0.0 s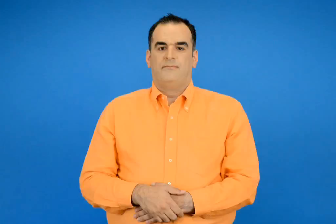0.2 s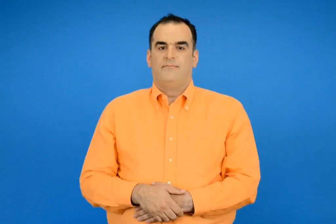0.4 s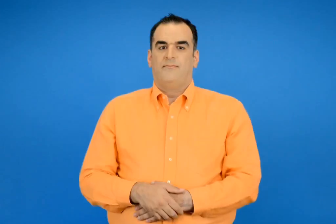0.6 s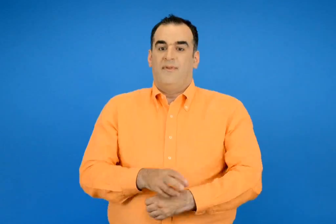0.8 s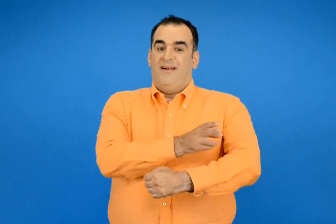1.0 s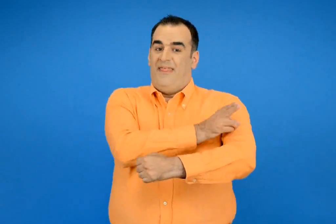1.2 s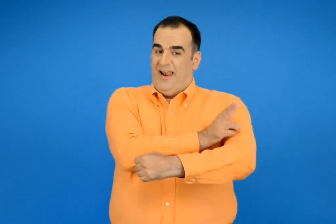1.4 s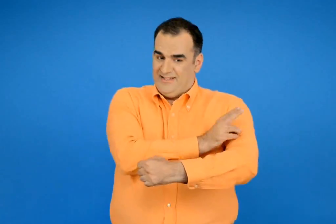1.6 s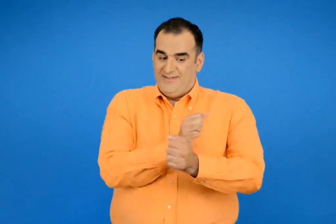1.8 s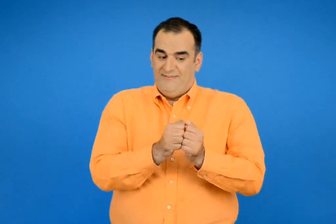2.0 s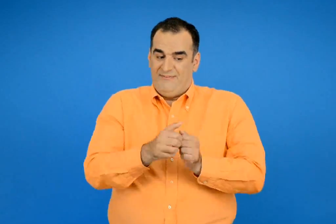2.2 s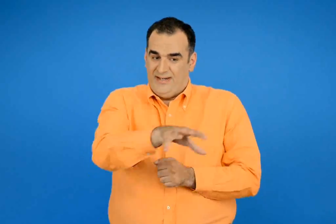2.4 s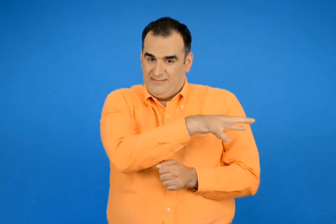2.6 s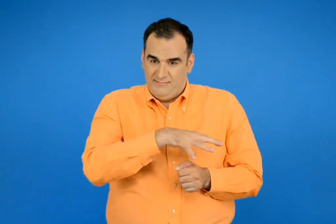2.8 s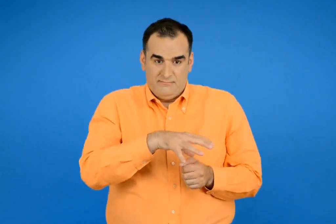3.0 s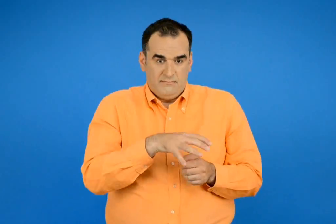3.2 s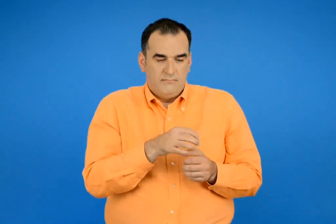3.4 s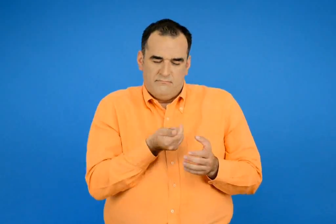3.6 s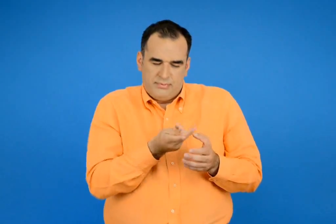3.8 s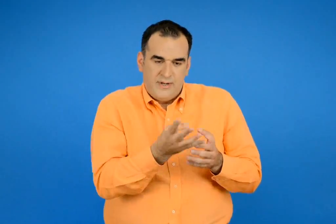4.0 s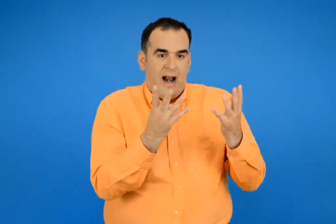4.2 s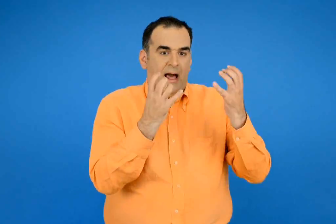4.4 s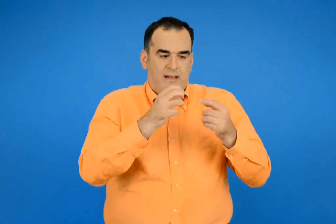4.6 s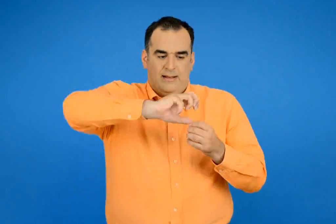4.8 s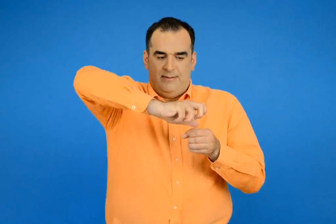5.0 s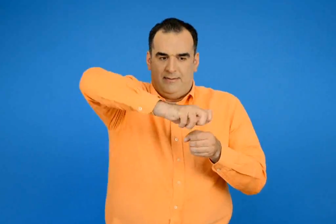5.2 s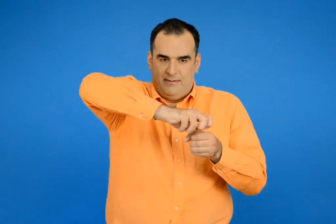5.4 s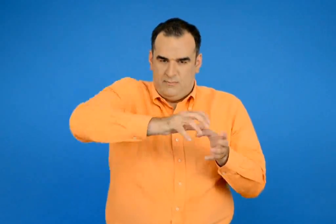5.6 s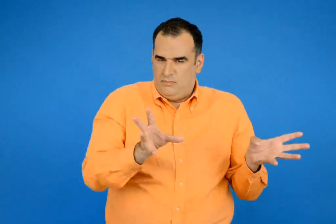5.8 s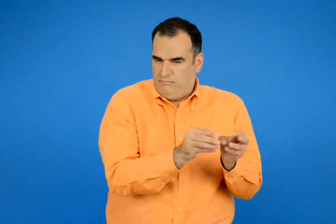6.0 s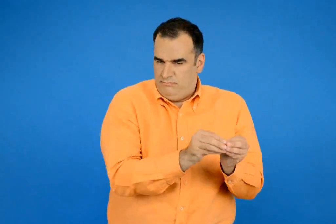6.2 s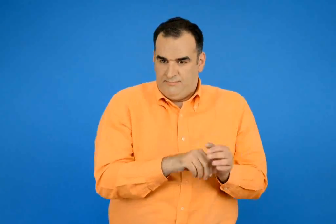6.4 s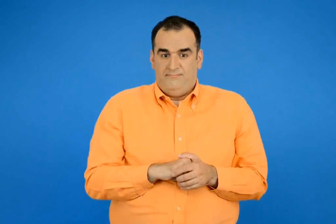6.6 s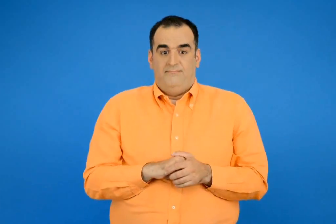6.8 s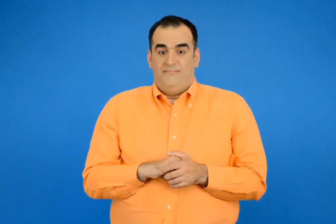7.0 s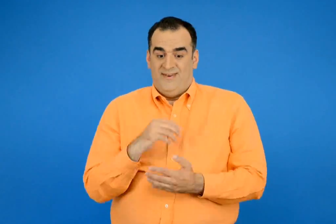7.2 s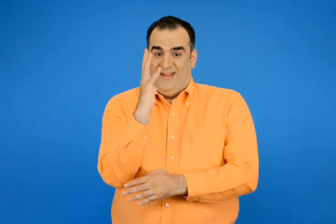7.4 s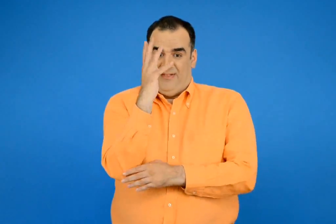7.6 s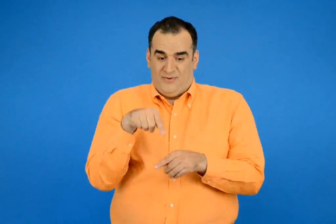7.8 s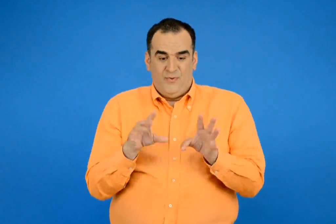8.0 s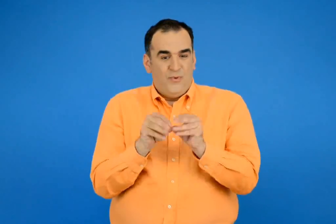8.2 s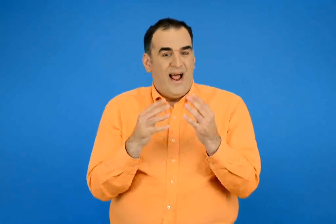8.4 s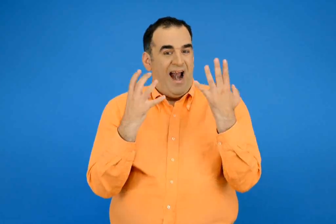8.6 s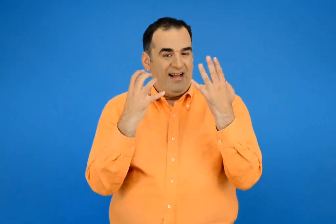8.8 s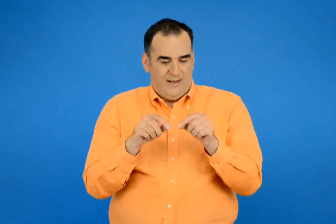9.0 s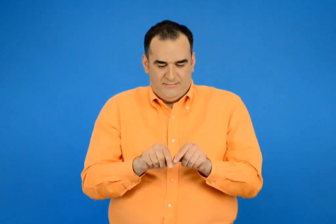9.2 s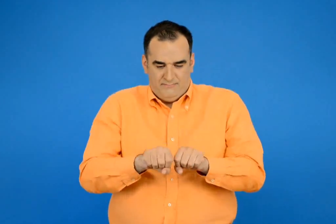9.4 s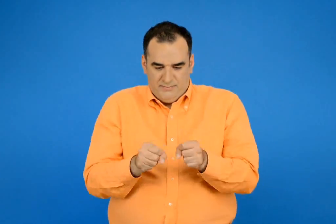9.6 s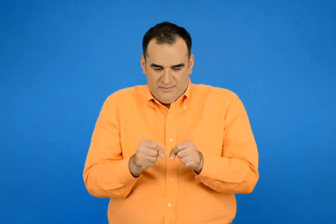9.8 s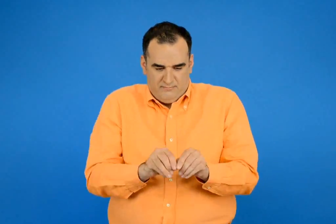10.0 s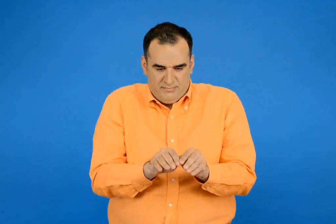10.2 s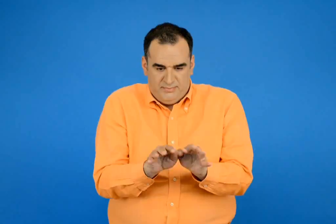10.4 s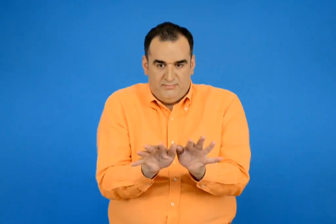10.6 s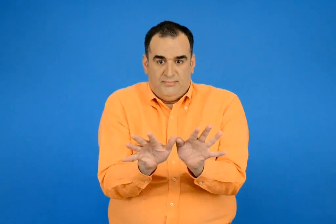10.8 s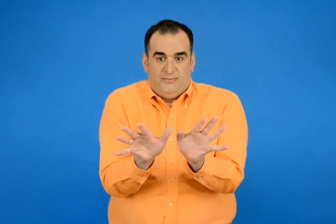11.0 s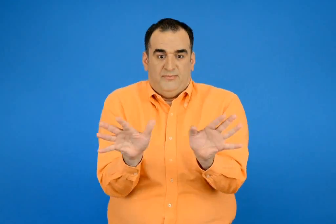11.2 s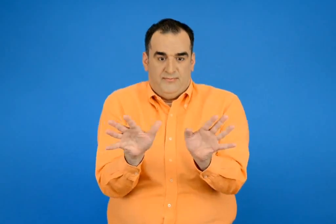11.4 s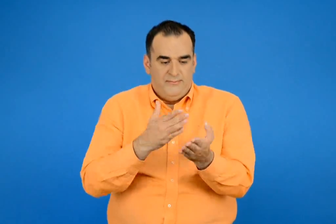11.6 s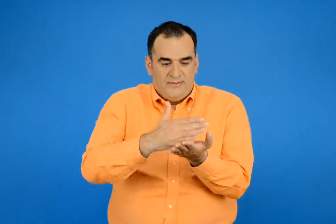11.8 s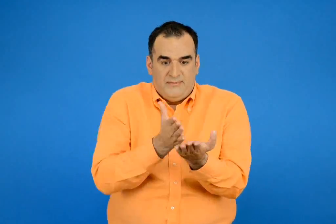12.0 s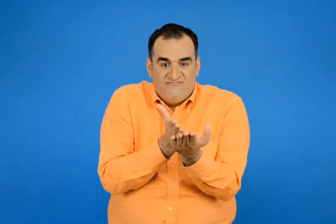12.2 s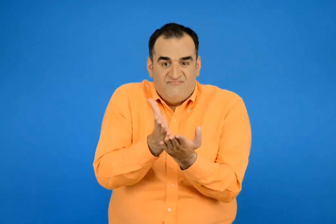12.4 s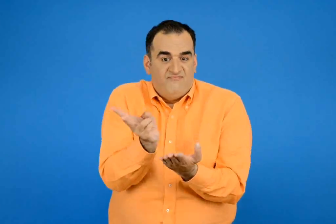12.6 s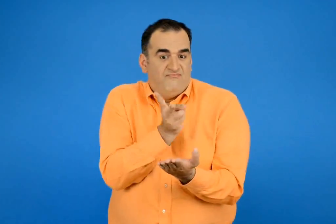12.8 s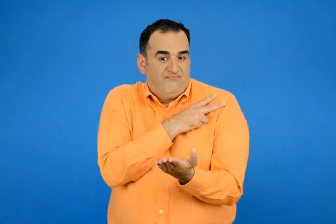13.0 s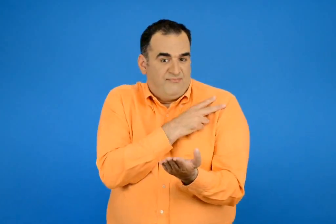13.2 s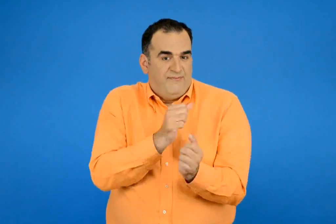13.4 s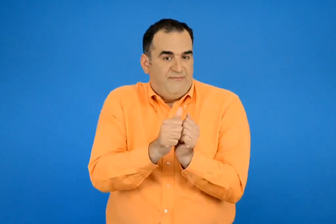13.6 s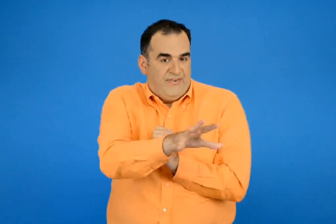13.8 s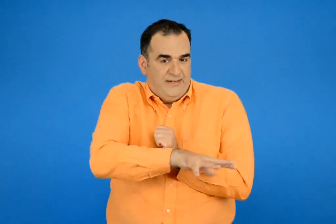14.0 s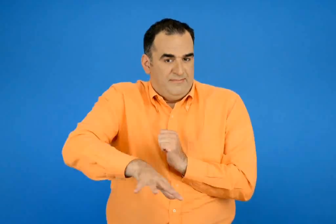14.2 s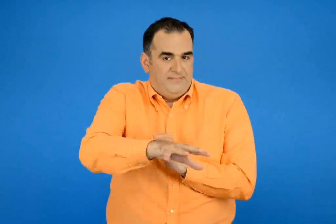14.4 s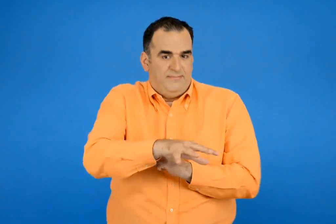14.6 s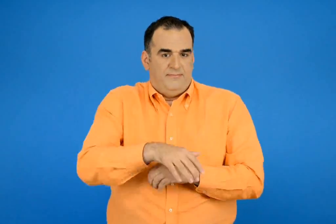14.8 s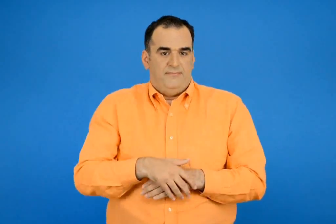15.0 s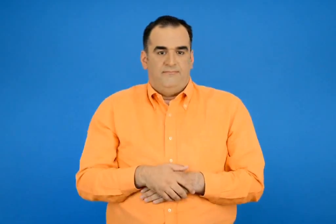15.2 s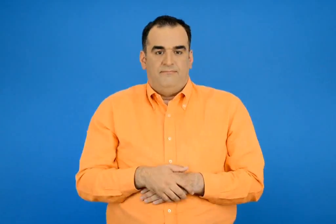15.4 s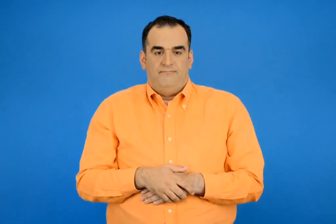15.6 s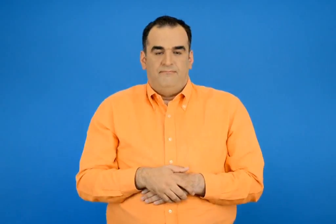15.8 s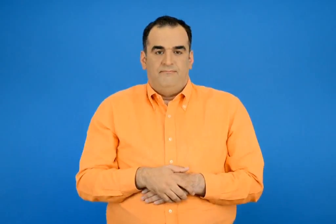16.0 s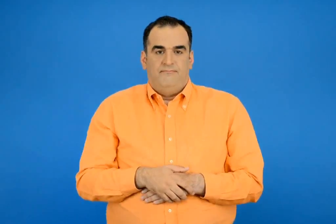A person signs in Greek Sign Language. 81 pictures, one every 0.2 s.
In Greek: ο θανάσης και οι φίλοι του έχουν 90 καπάκια συμπληρώνω τα μαγικά δέντρα του 90 και βρίσκω πως μπορεί να χώρισαν δίκαια τα καπάκια οι φίλοι
